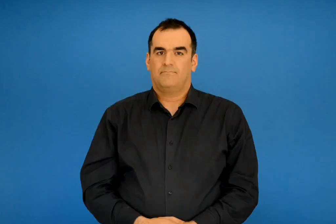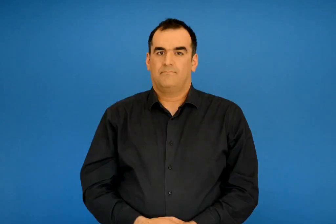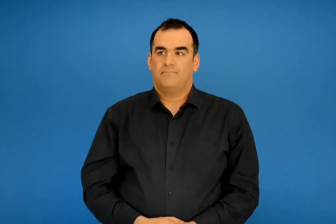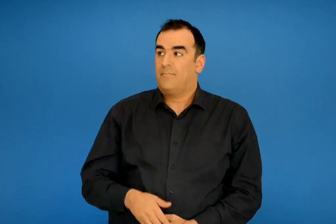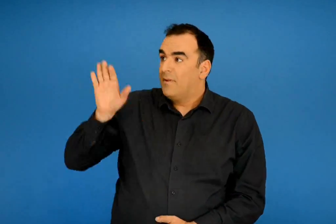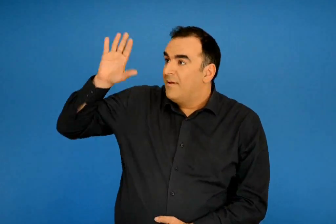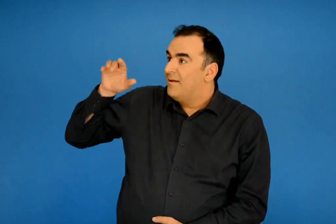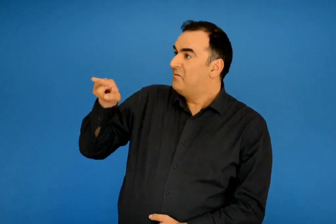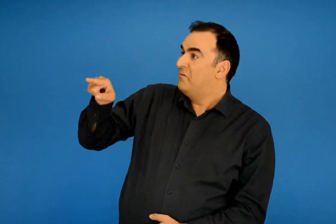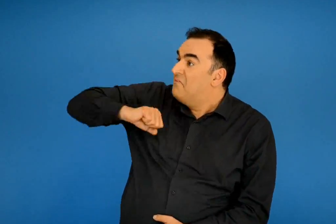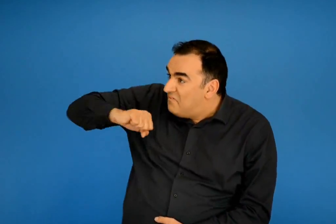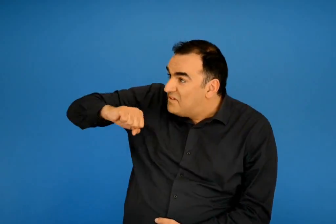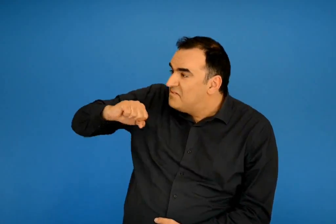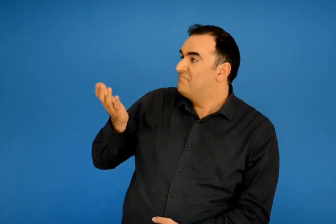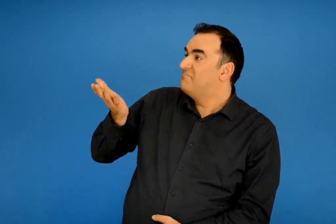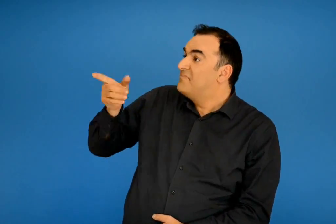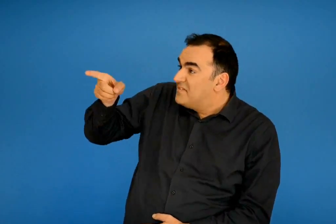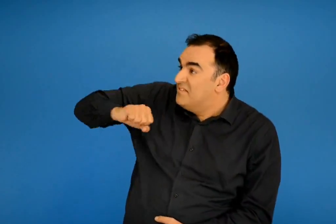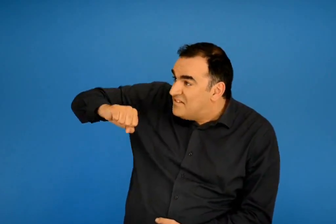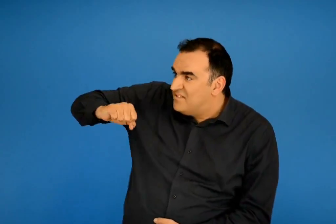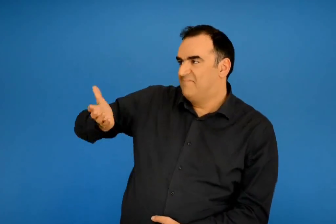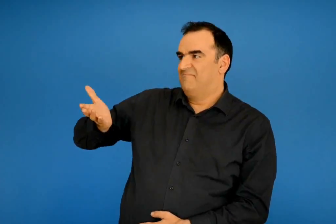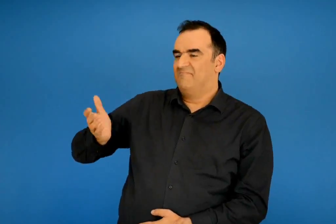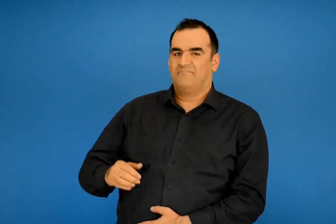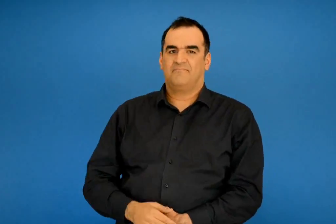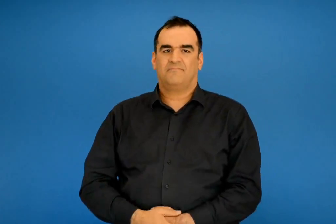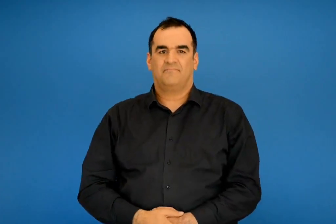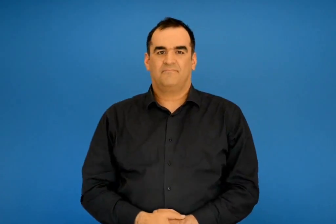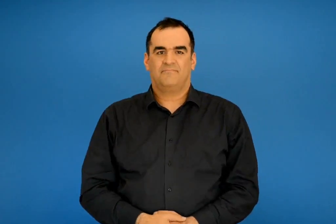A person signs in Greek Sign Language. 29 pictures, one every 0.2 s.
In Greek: φοβάσαι λάμπη ; ρώτησε πάλι ο καλικάντζαρος
